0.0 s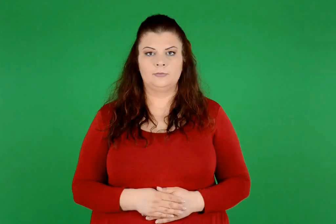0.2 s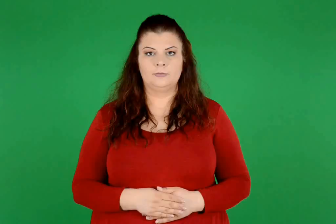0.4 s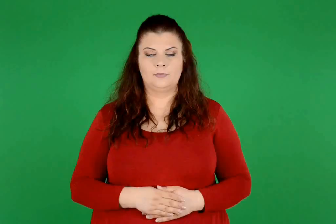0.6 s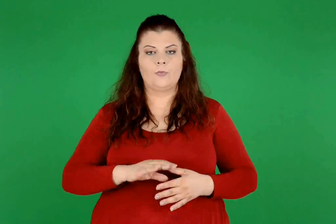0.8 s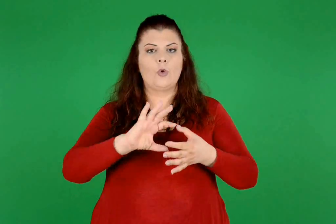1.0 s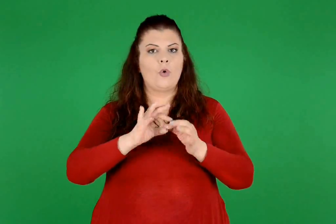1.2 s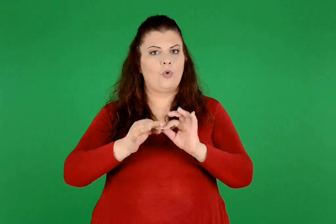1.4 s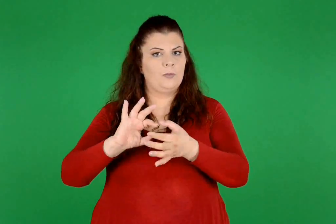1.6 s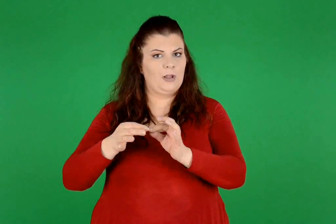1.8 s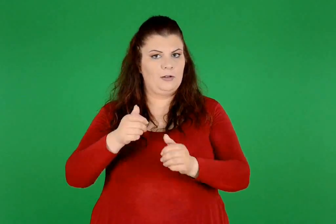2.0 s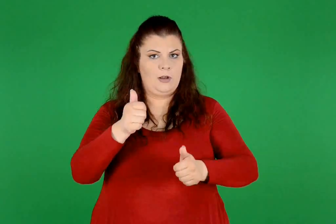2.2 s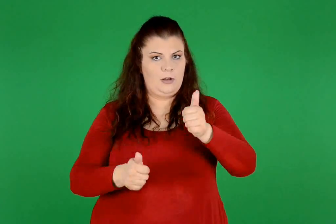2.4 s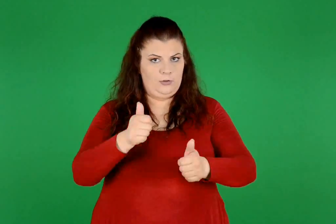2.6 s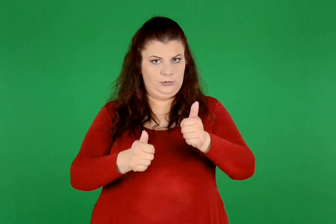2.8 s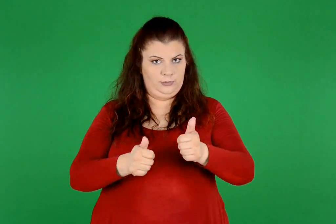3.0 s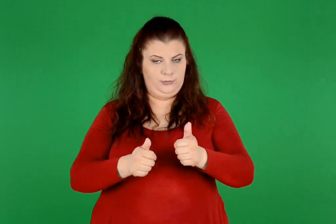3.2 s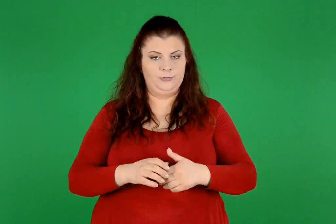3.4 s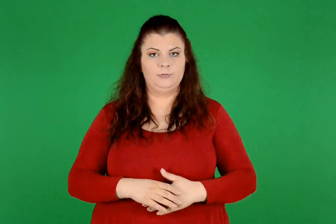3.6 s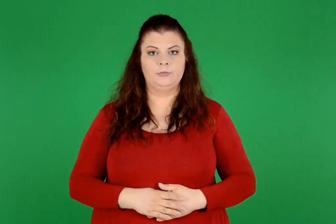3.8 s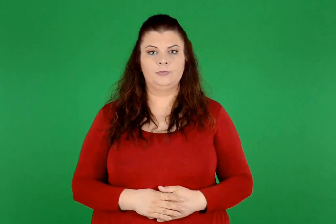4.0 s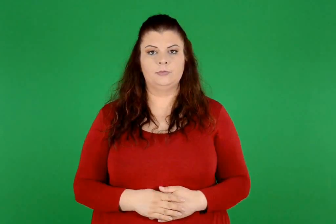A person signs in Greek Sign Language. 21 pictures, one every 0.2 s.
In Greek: οι ολυμπιακοί αγώνες
